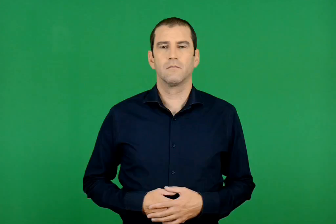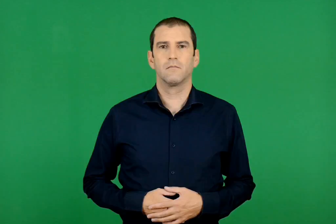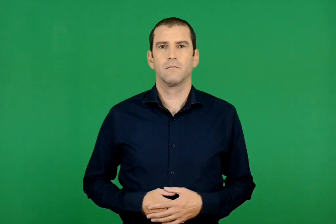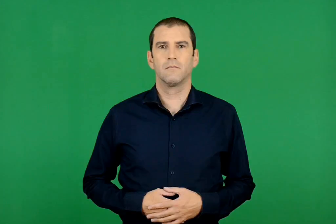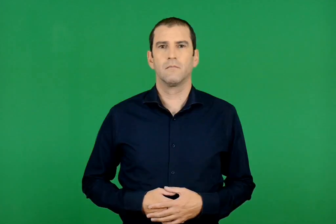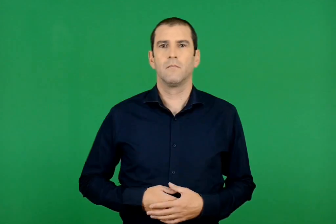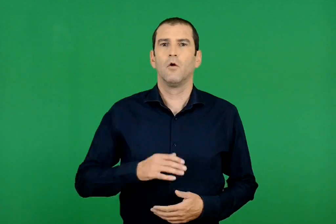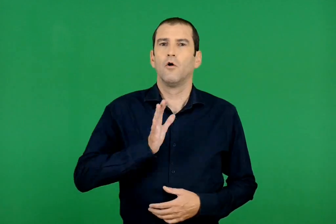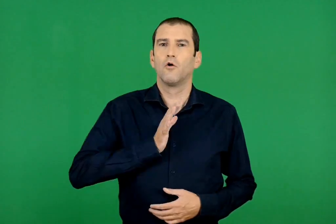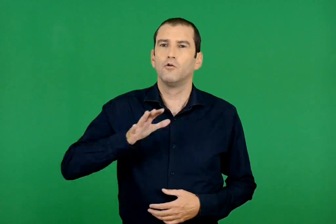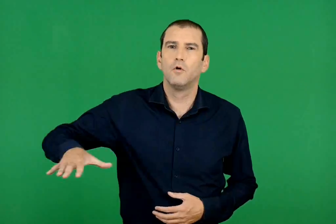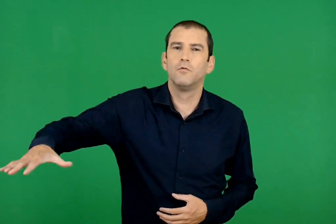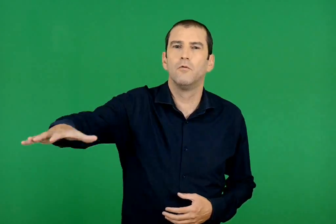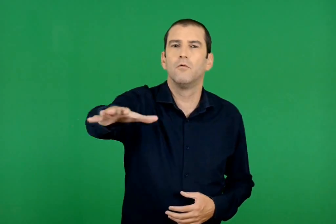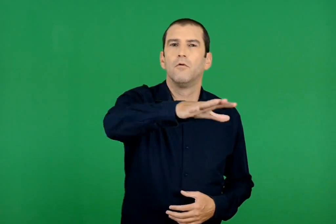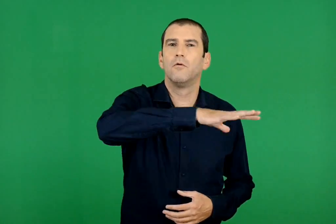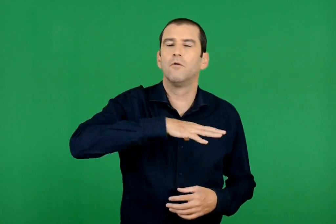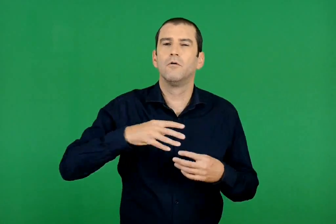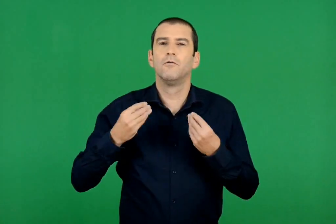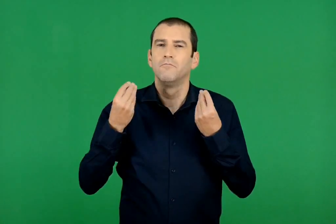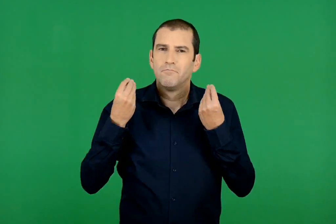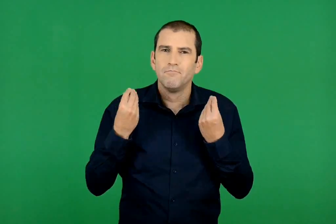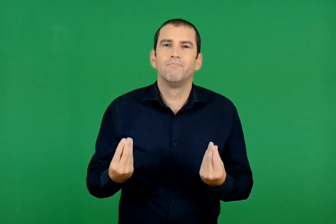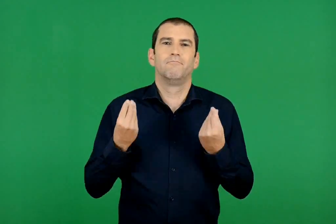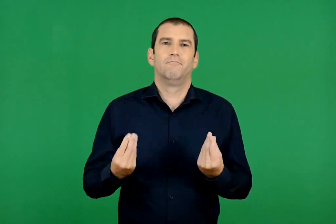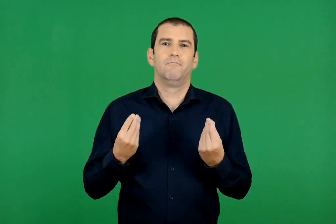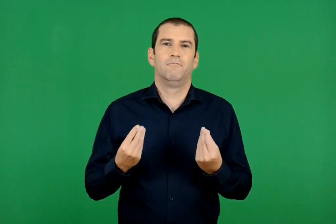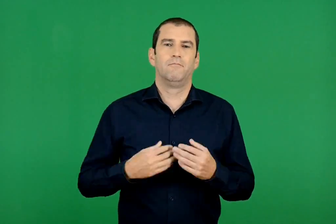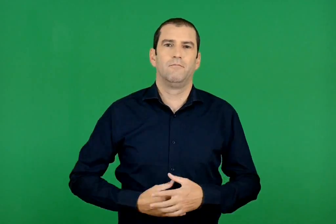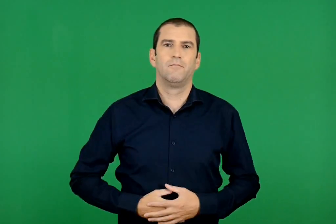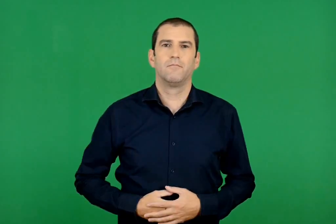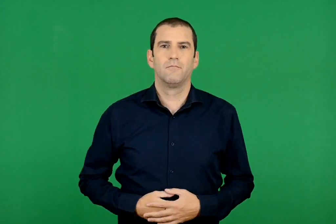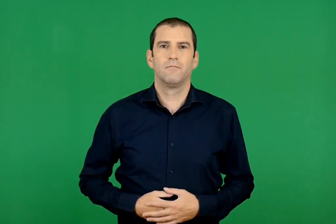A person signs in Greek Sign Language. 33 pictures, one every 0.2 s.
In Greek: τι ωραίος που ήταν ο κόσμος
